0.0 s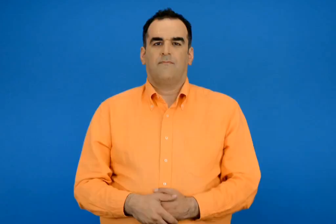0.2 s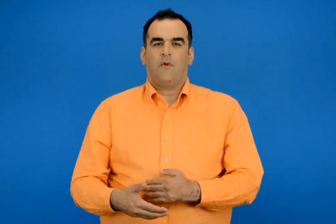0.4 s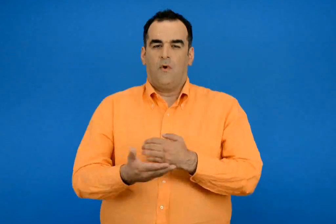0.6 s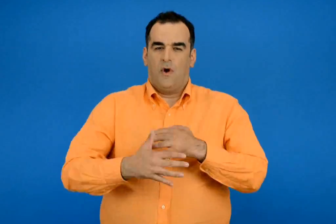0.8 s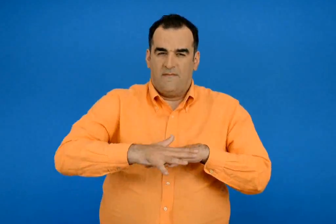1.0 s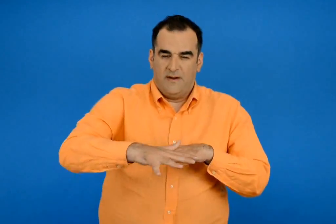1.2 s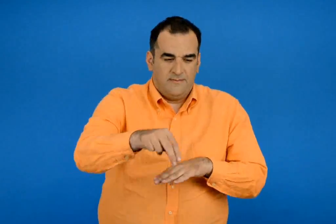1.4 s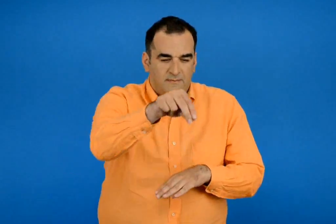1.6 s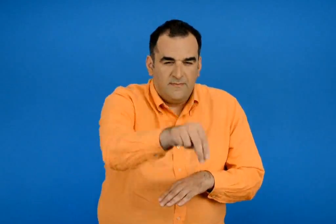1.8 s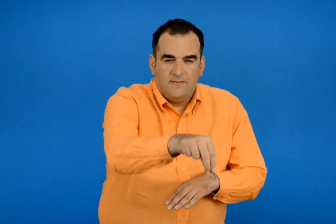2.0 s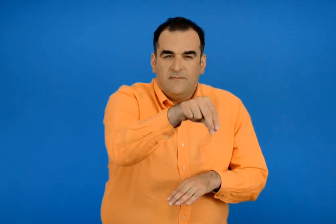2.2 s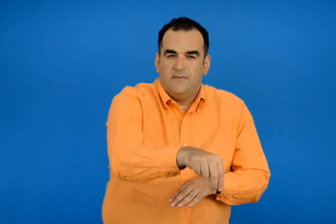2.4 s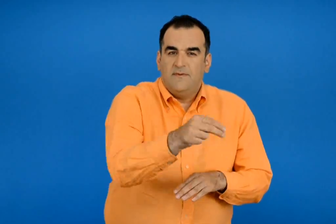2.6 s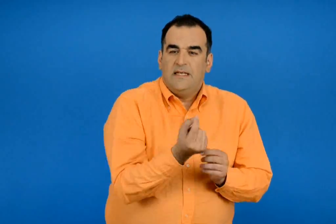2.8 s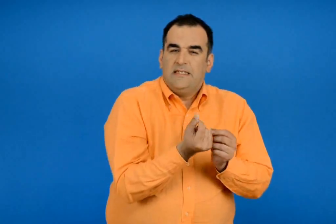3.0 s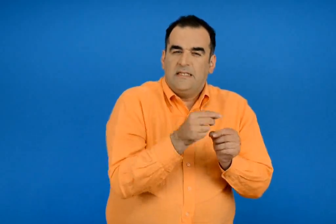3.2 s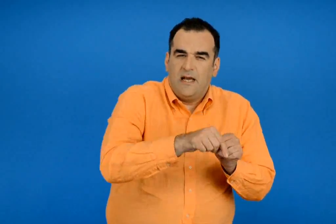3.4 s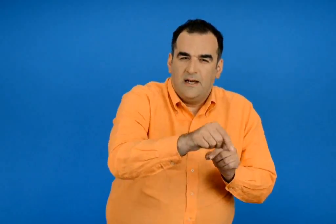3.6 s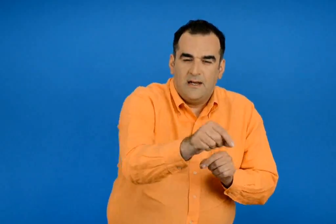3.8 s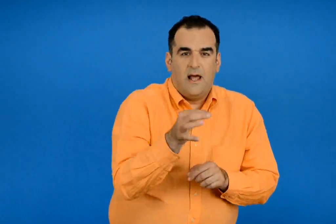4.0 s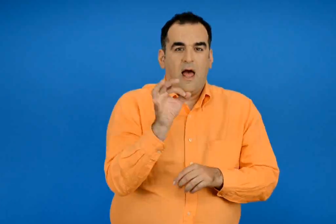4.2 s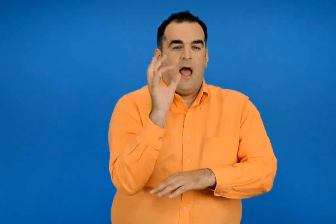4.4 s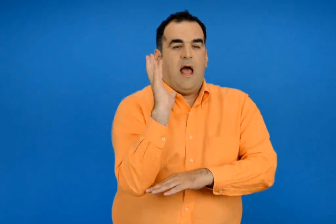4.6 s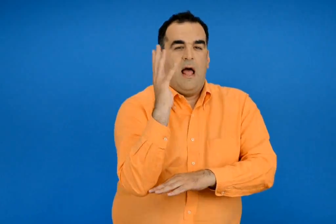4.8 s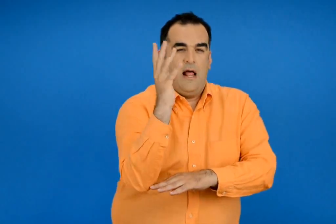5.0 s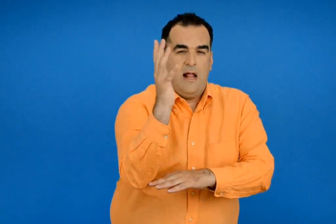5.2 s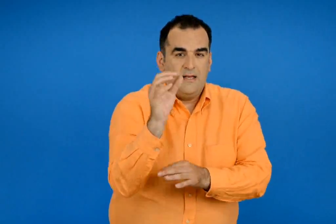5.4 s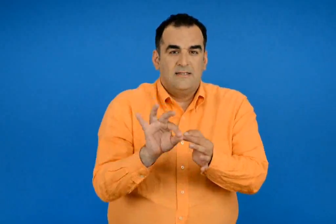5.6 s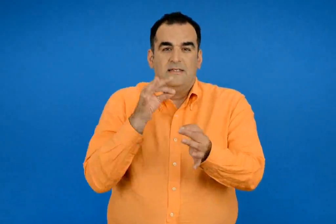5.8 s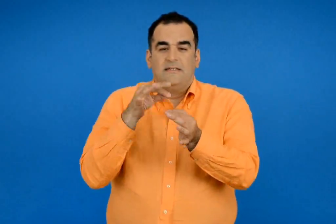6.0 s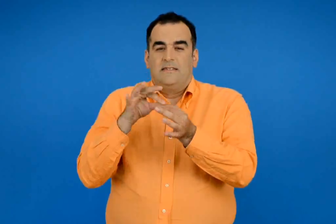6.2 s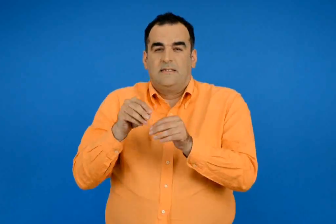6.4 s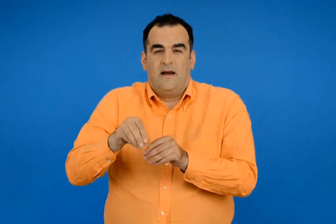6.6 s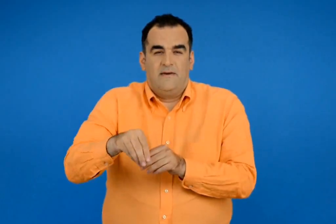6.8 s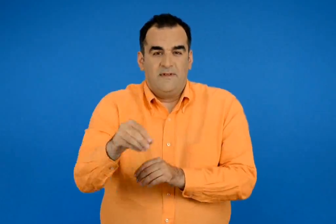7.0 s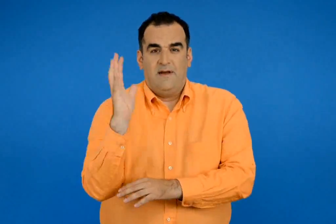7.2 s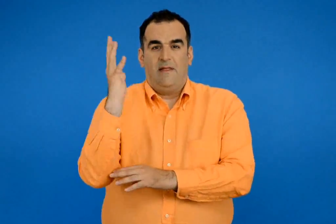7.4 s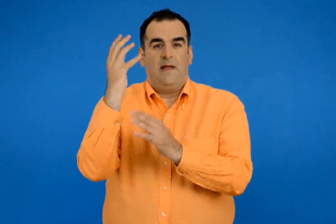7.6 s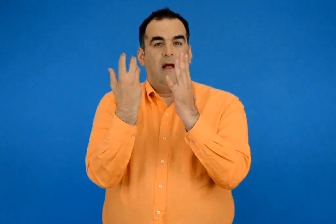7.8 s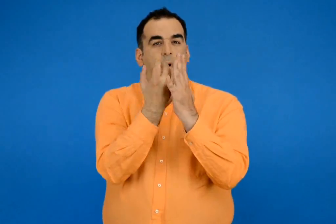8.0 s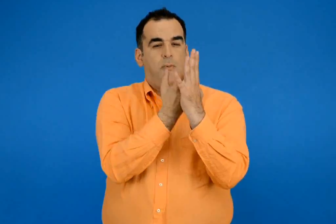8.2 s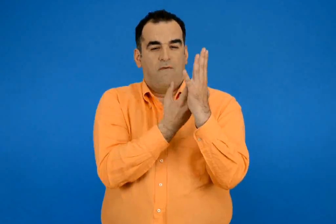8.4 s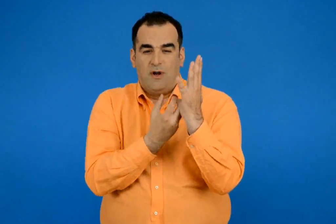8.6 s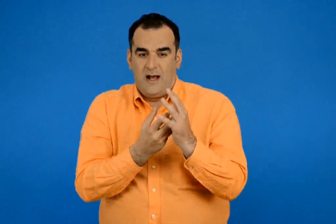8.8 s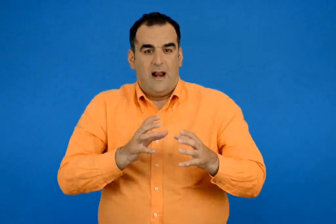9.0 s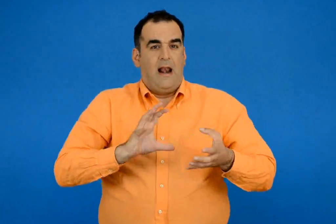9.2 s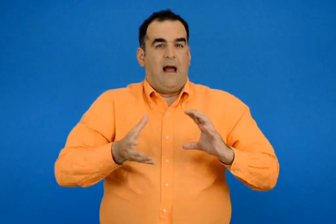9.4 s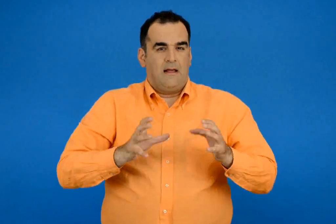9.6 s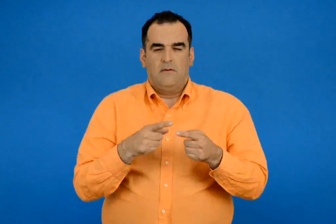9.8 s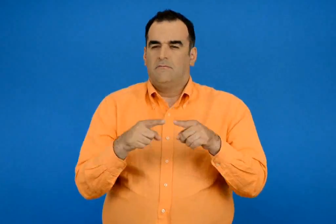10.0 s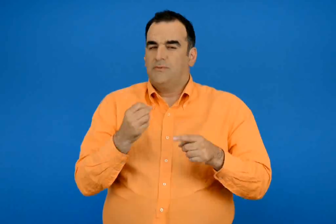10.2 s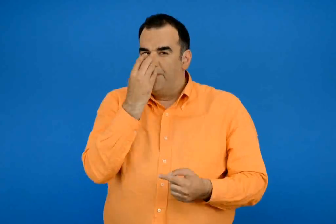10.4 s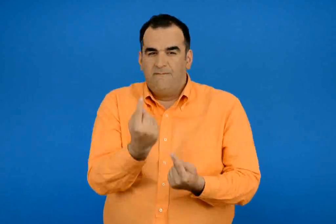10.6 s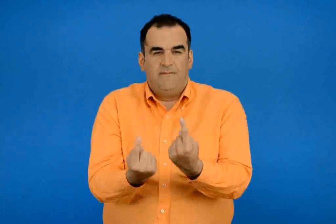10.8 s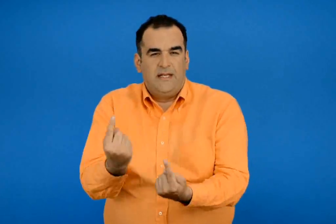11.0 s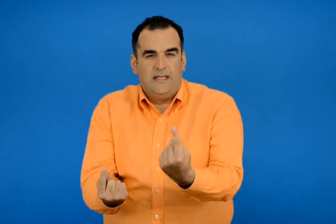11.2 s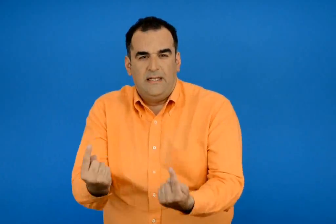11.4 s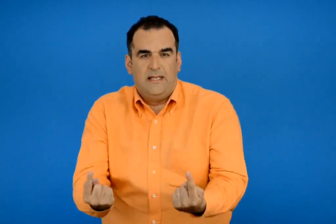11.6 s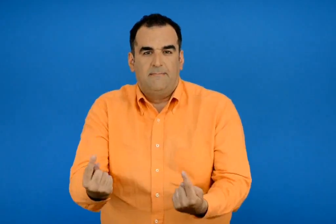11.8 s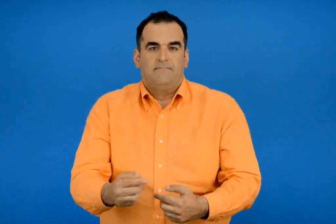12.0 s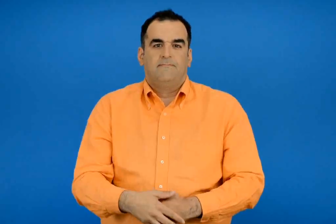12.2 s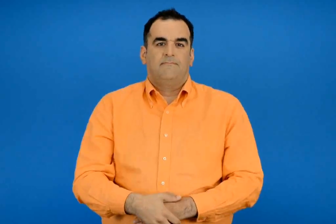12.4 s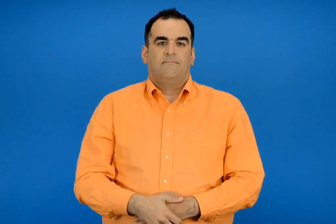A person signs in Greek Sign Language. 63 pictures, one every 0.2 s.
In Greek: φύτευε στα χωράφια σιτάρι ελιές αμπέλια οπωροφόρα δέντρα λαχανικά και αλλά φυτά
